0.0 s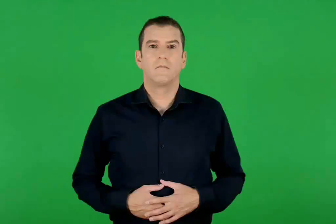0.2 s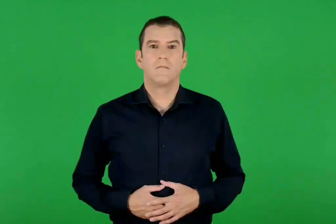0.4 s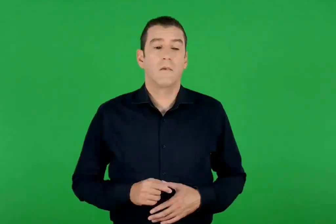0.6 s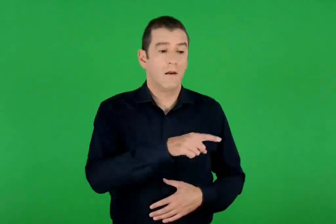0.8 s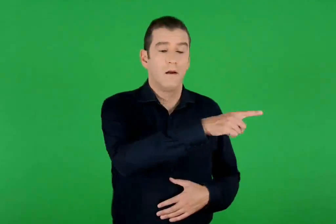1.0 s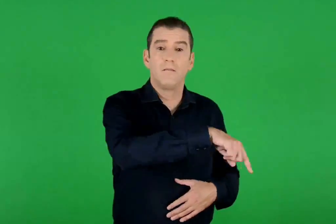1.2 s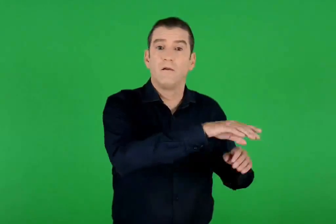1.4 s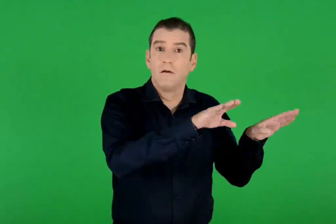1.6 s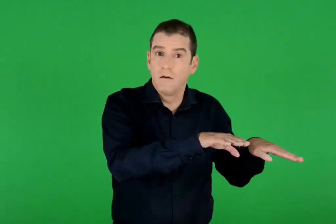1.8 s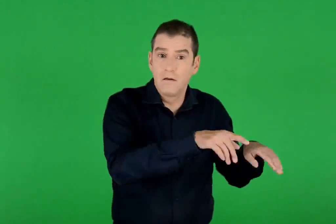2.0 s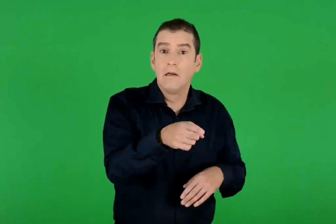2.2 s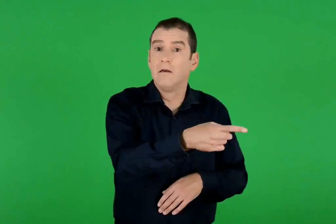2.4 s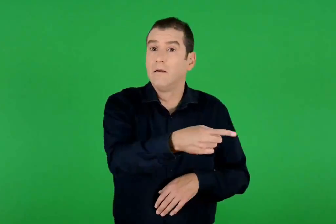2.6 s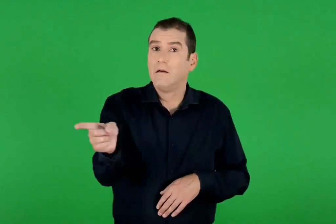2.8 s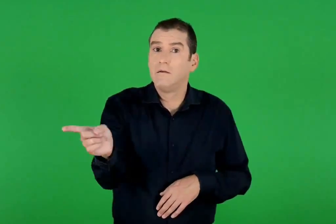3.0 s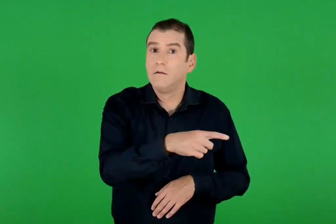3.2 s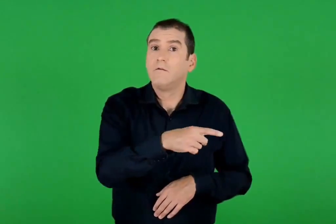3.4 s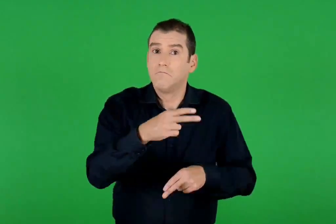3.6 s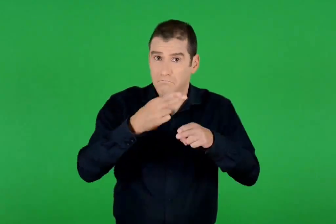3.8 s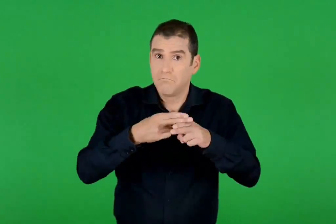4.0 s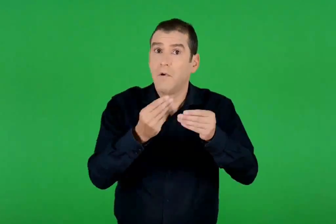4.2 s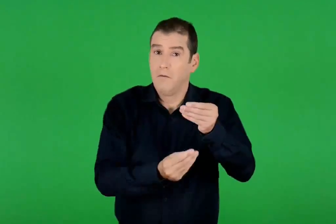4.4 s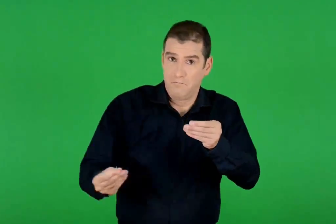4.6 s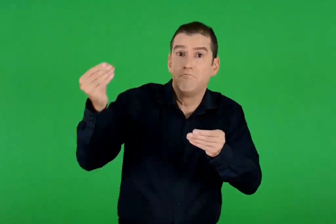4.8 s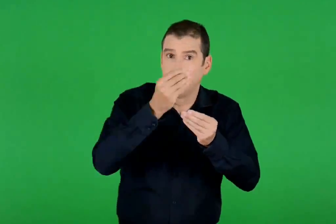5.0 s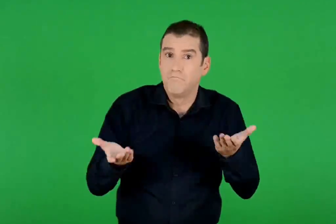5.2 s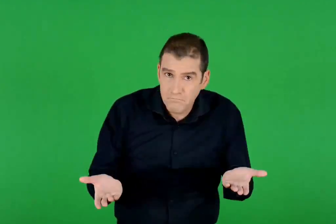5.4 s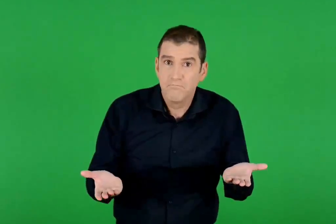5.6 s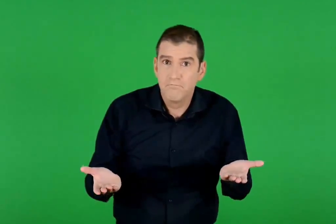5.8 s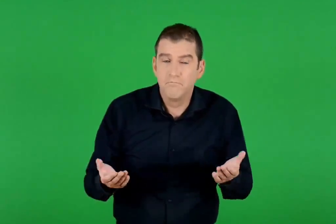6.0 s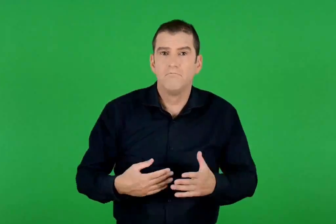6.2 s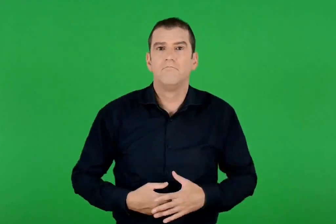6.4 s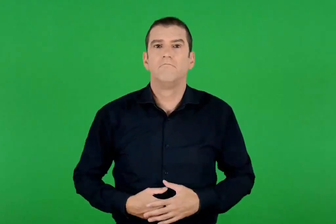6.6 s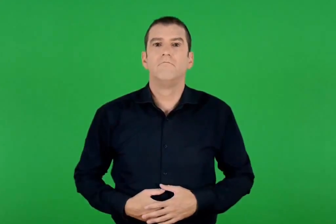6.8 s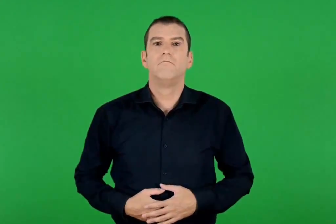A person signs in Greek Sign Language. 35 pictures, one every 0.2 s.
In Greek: εσείς δεν αξίζετε πολύ περισσότερο από αυτά ;
